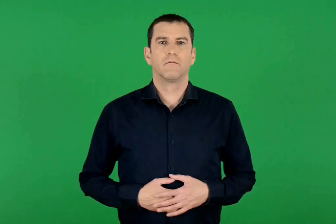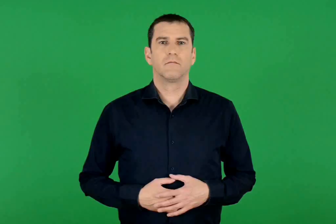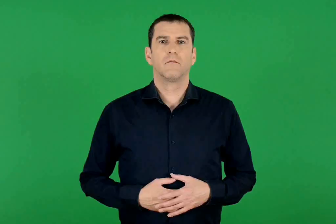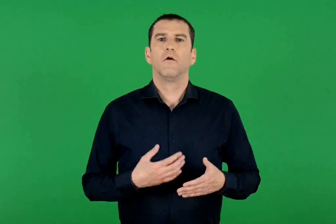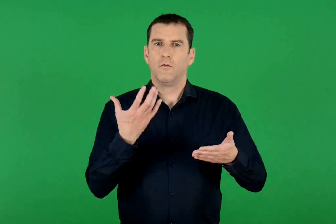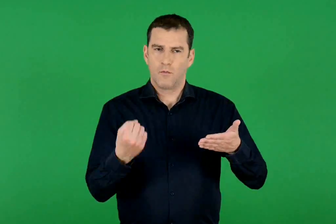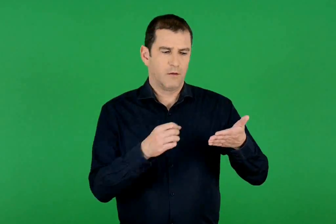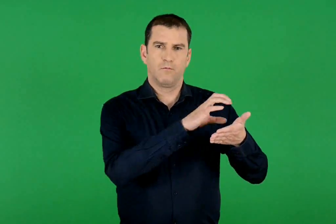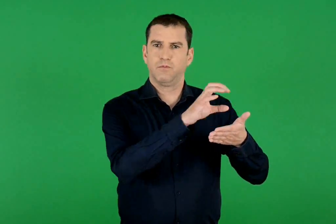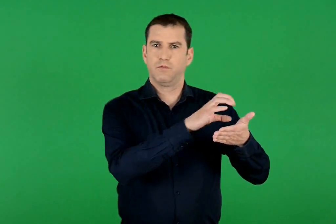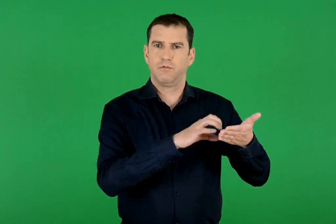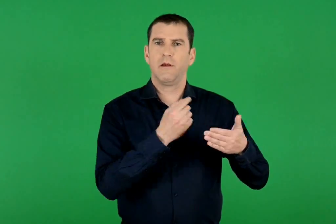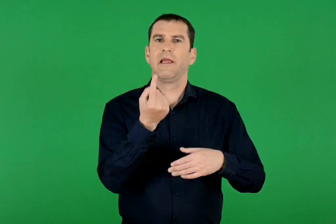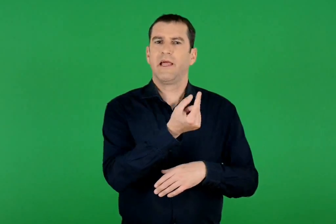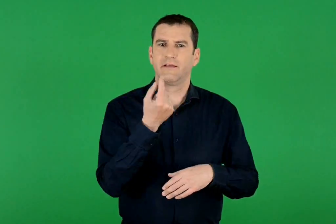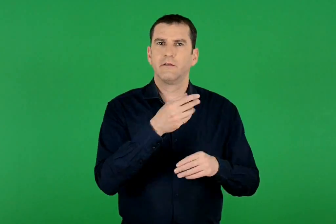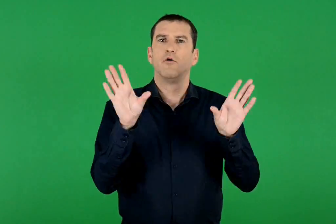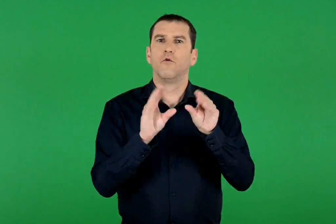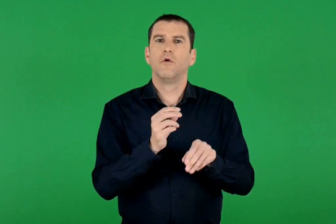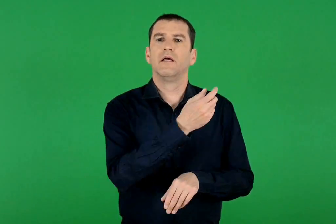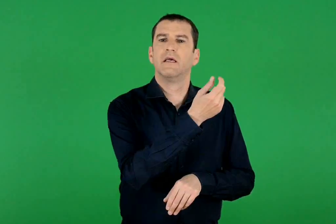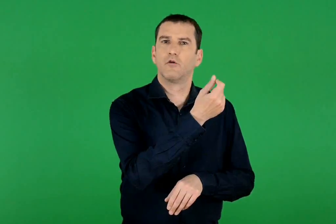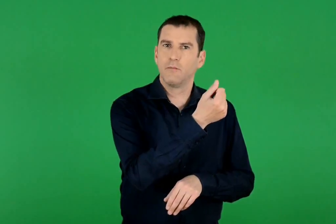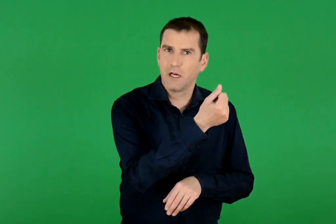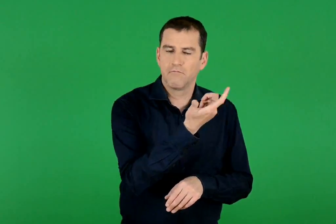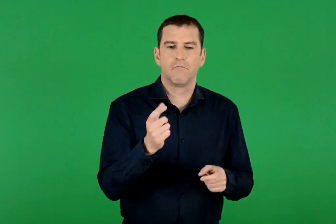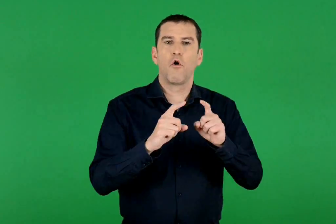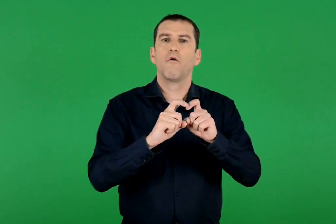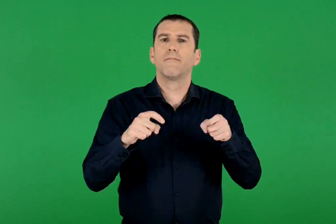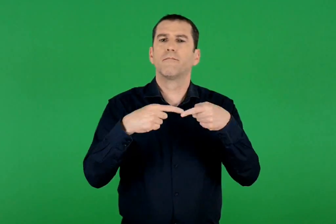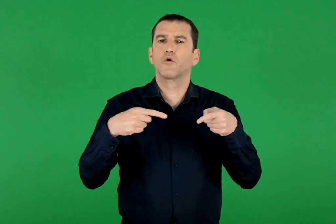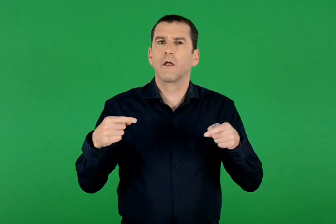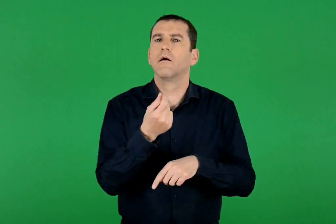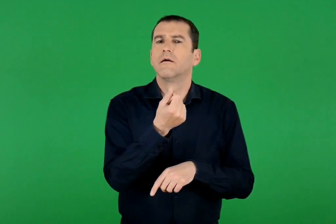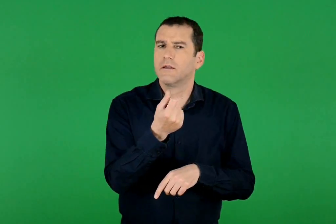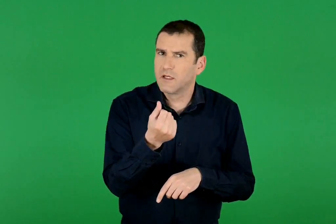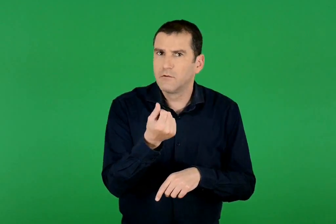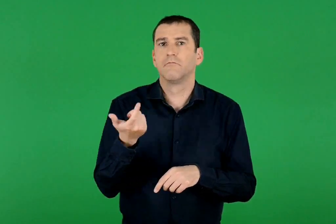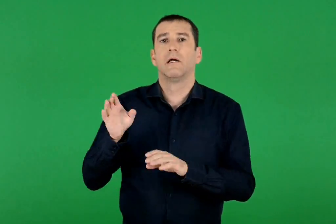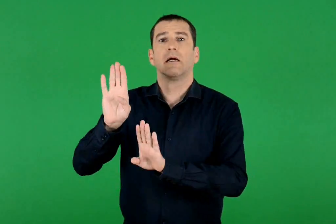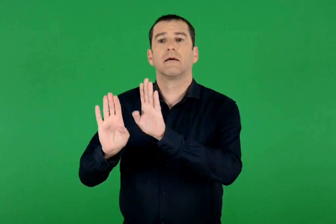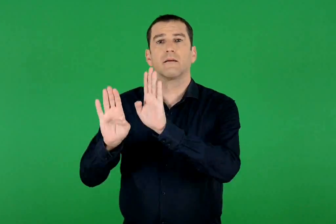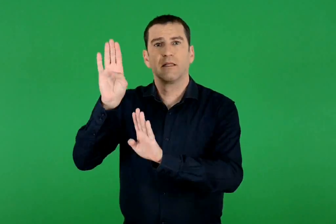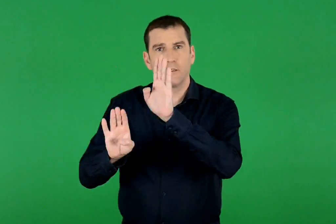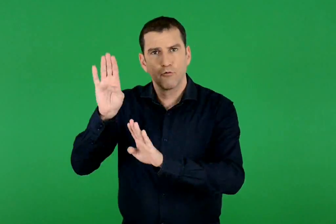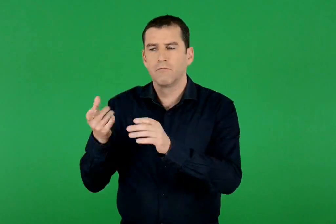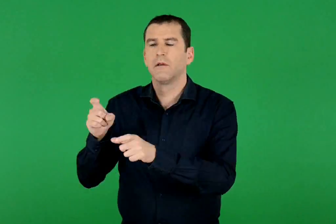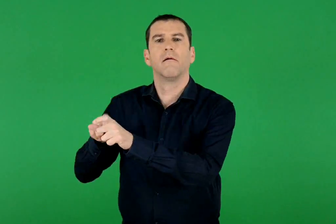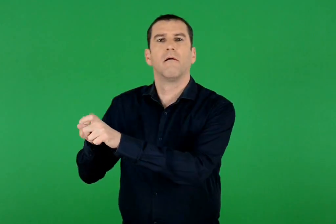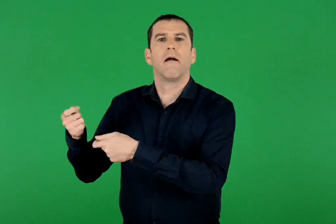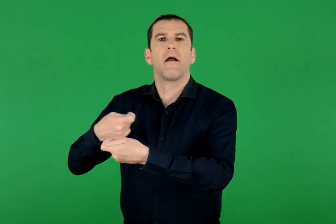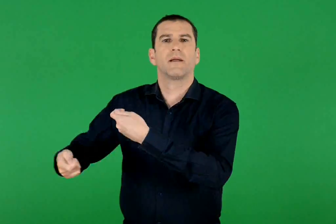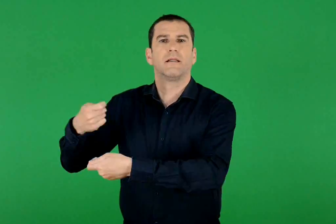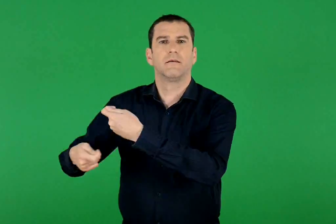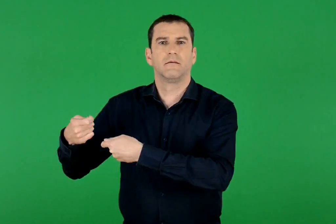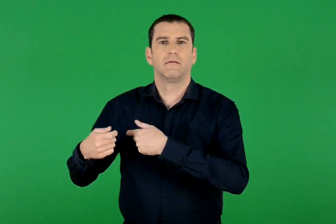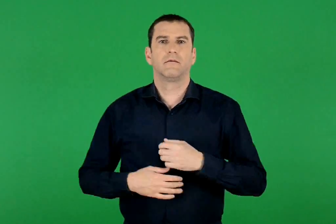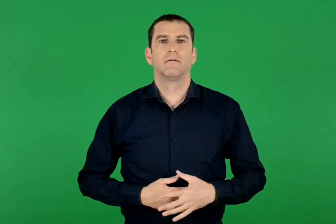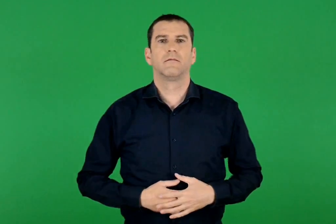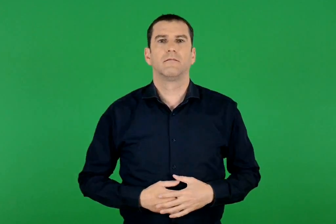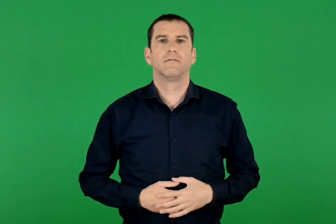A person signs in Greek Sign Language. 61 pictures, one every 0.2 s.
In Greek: που περιέχει ειδήσεις για την οικονομία , τις τιμές των προϊόντων , το χρηματιστήριο και τις επιχειρήσεις
